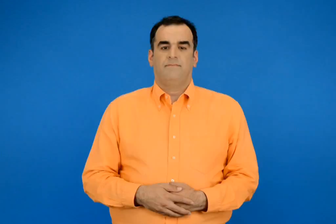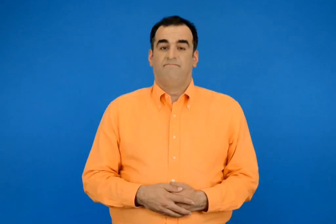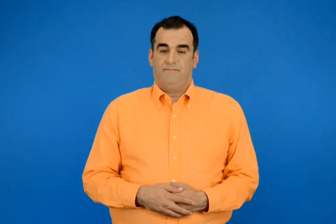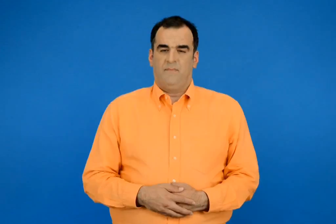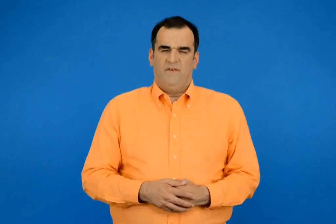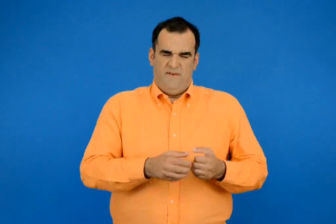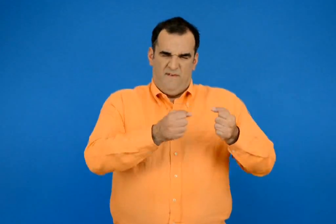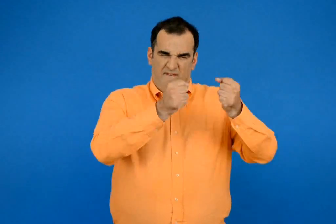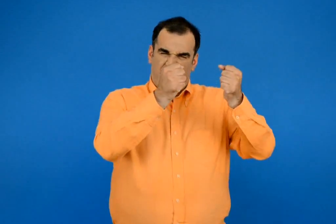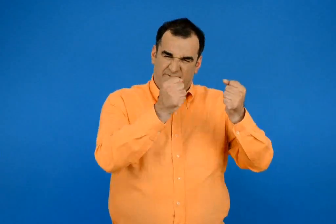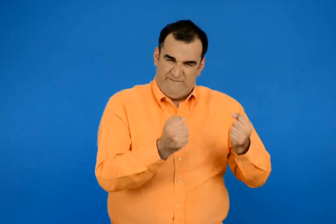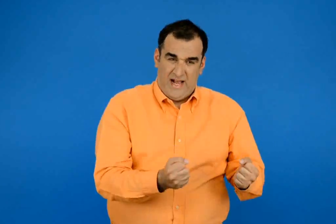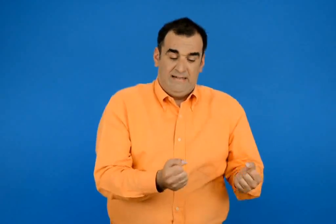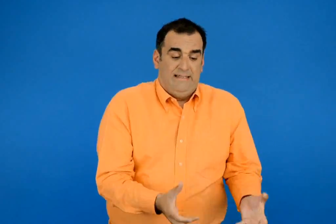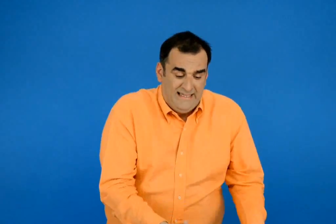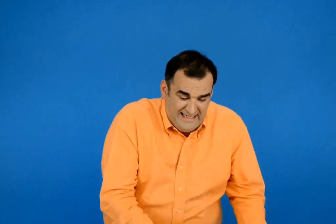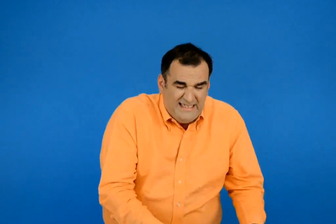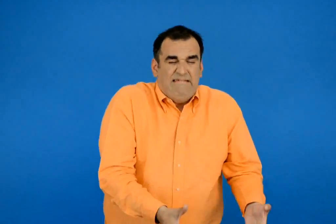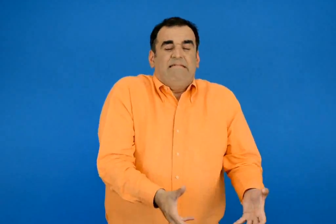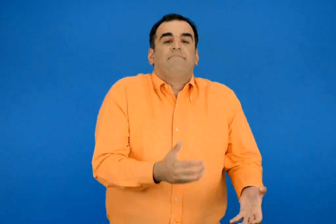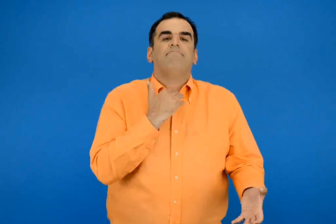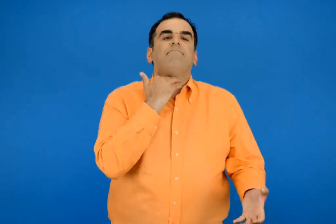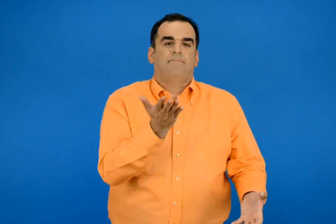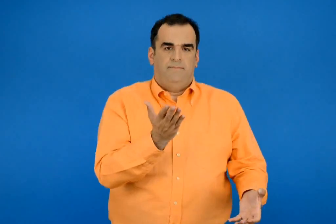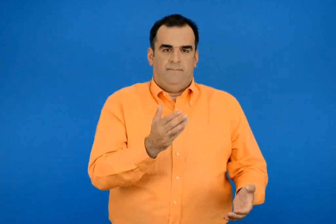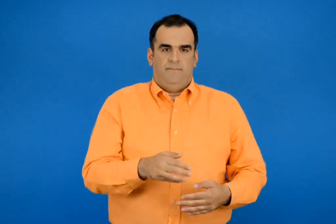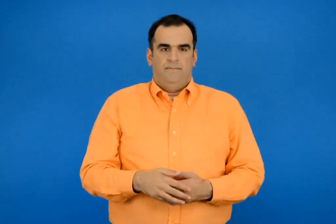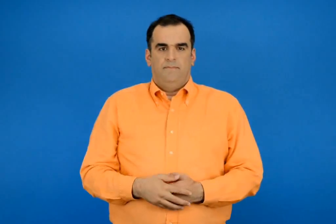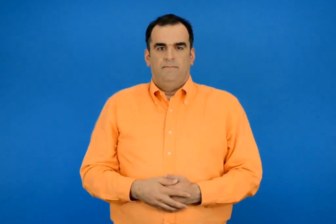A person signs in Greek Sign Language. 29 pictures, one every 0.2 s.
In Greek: πολύ βαριά και δεν μπορούμε να τα σηκώσουμε
